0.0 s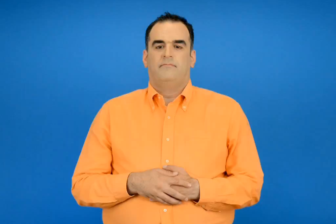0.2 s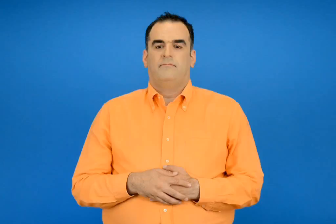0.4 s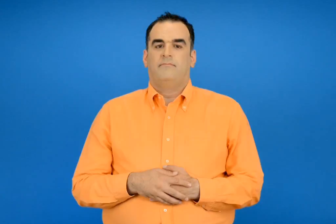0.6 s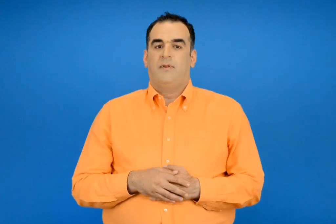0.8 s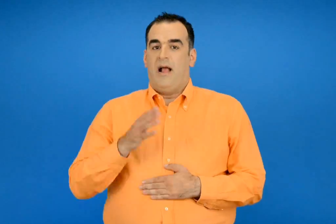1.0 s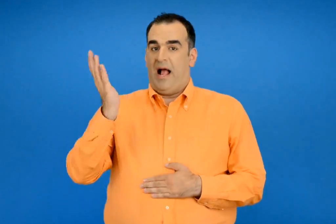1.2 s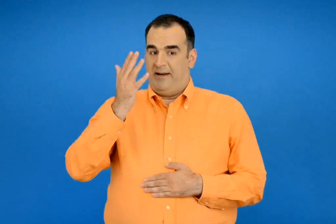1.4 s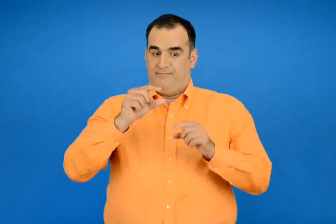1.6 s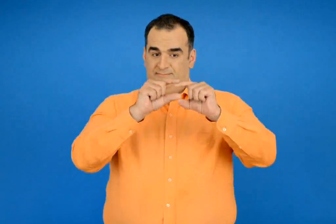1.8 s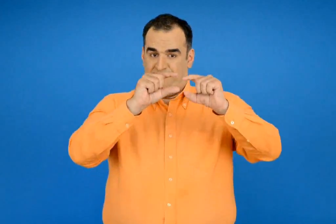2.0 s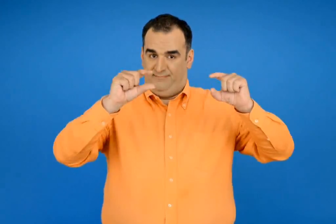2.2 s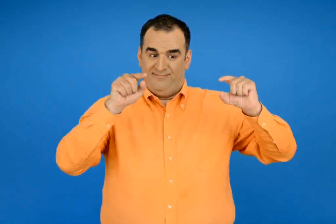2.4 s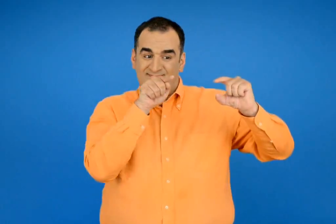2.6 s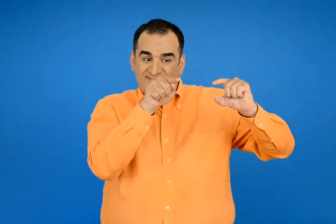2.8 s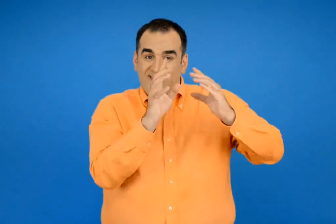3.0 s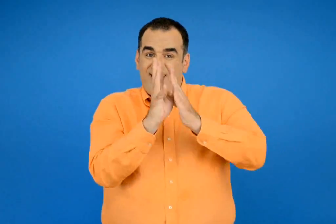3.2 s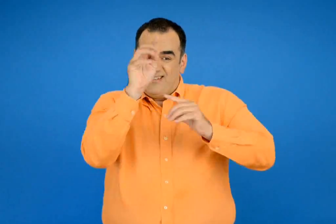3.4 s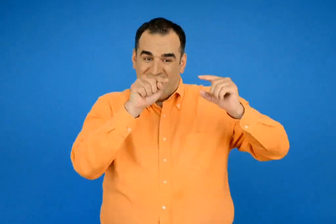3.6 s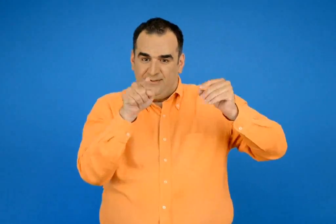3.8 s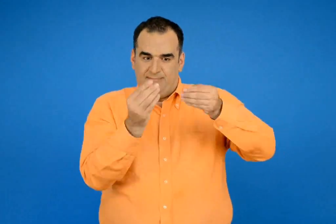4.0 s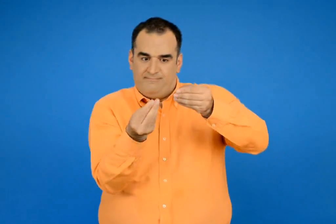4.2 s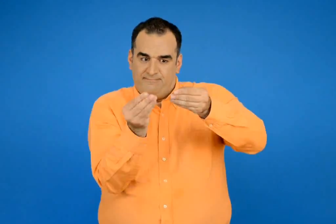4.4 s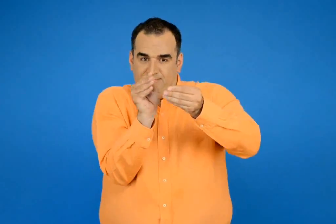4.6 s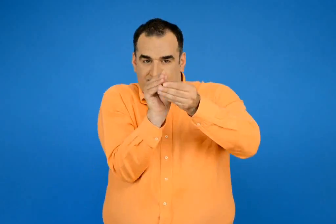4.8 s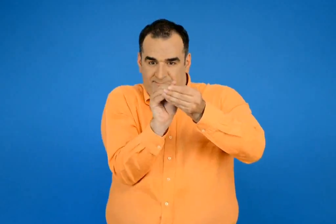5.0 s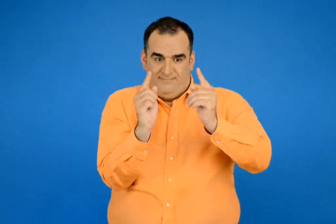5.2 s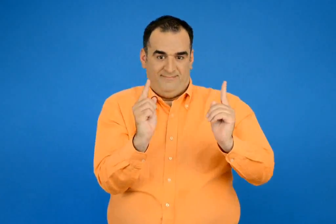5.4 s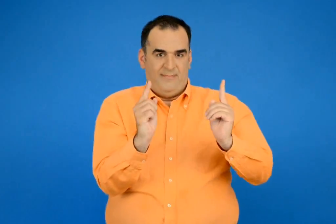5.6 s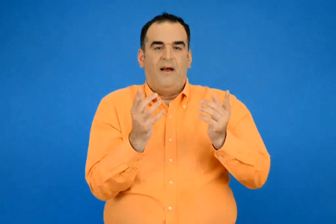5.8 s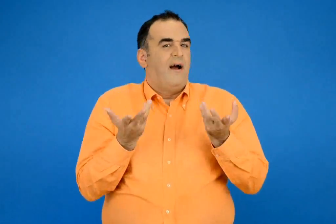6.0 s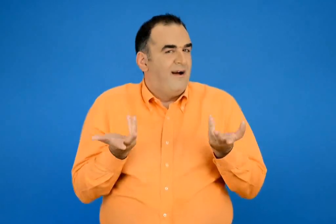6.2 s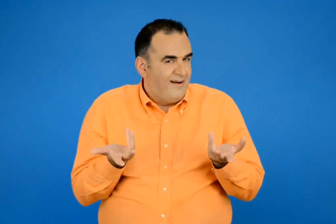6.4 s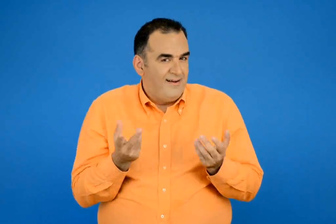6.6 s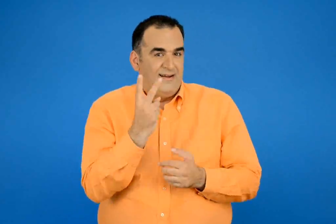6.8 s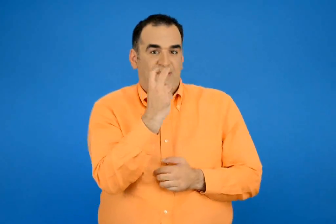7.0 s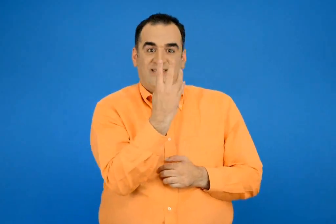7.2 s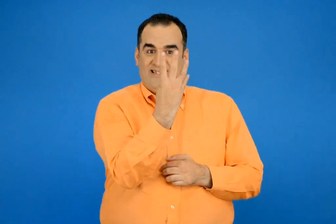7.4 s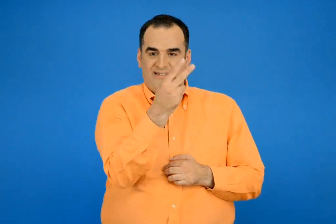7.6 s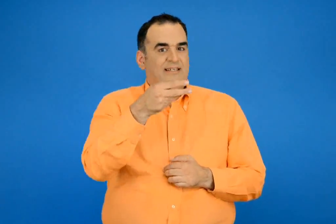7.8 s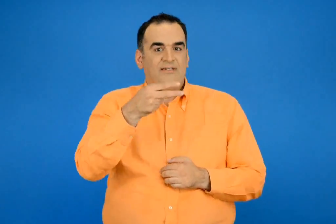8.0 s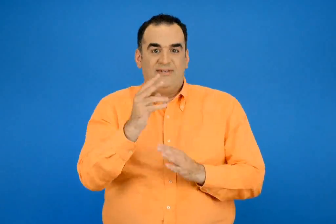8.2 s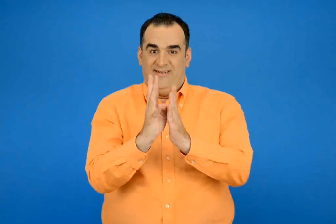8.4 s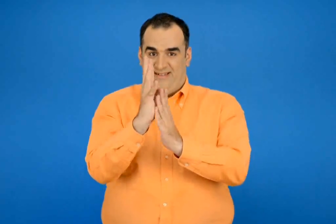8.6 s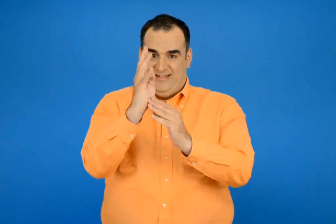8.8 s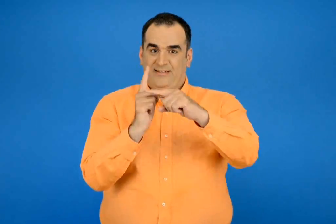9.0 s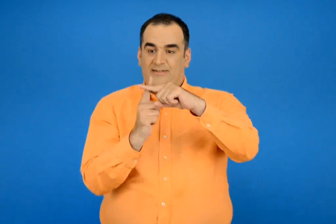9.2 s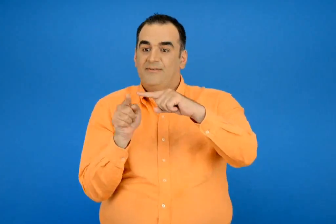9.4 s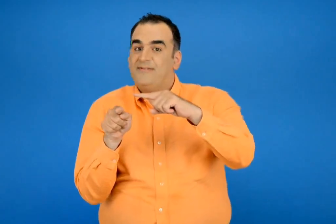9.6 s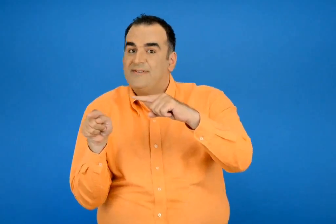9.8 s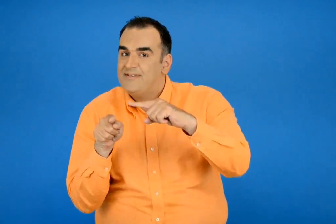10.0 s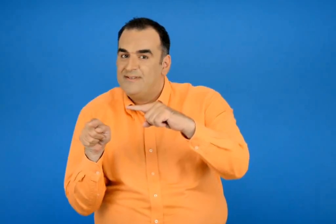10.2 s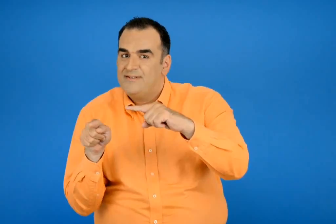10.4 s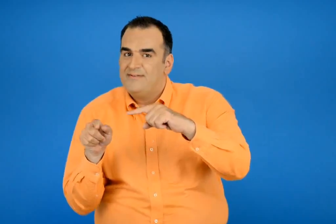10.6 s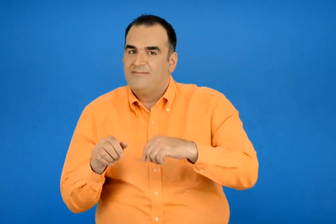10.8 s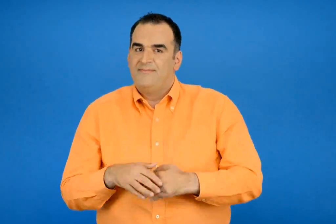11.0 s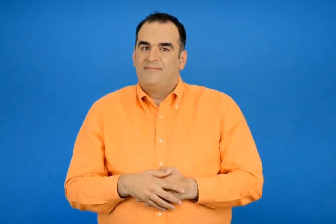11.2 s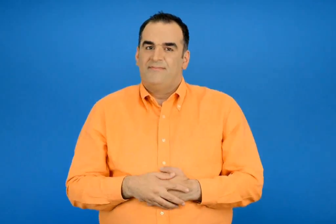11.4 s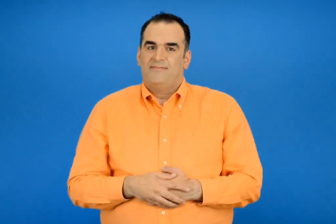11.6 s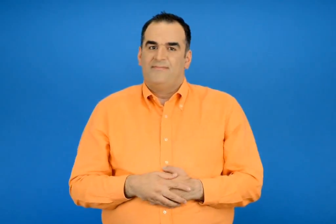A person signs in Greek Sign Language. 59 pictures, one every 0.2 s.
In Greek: αν τσακίσουμε την ταινία στον αριθμό 14 τότε το 24 = 14 +
